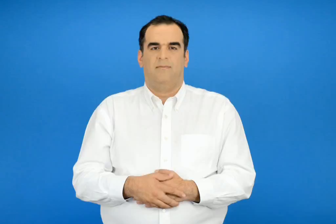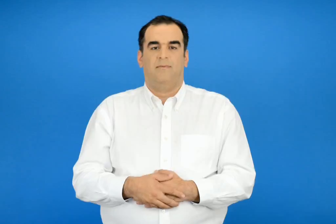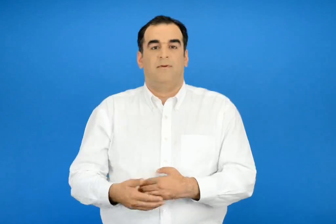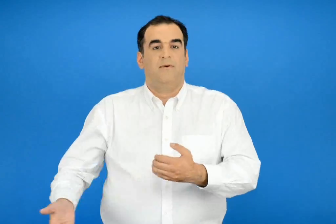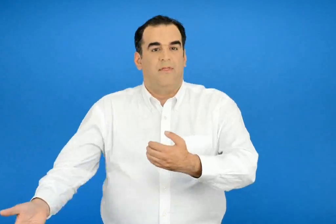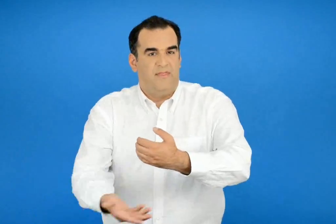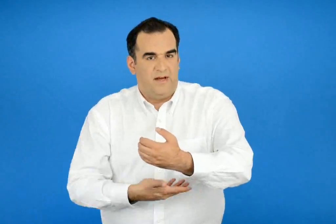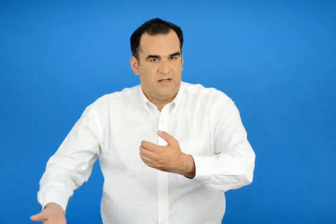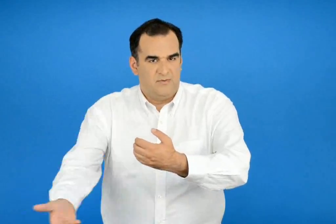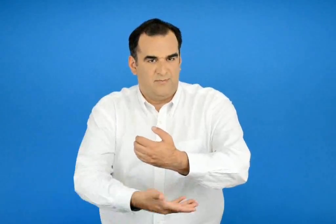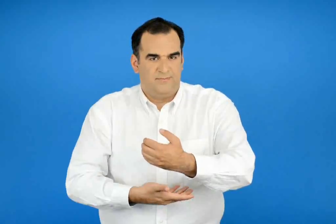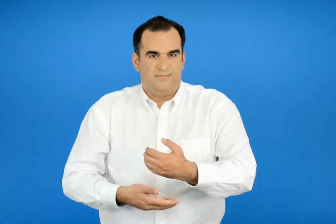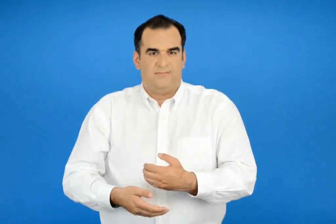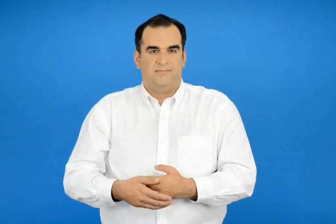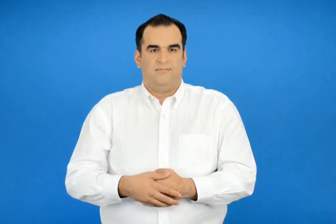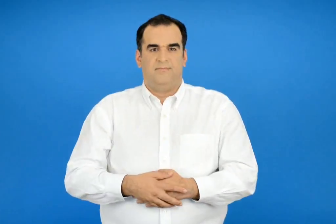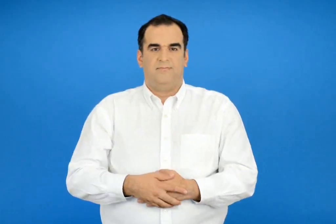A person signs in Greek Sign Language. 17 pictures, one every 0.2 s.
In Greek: θερίζω
